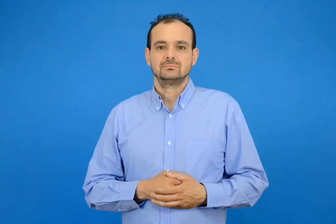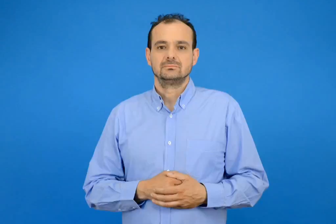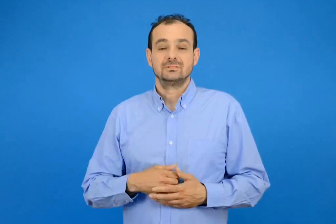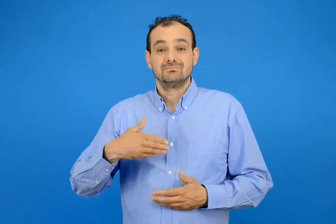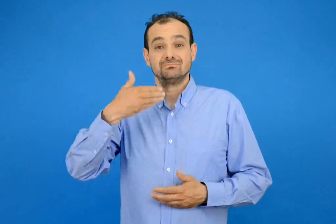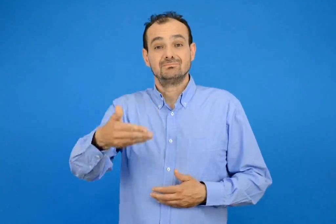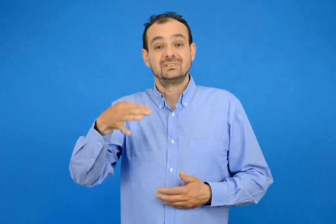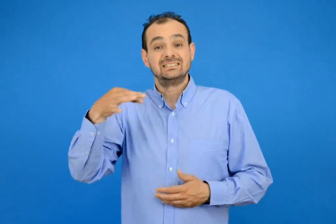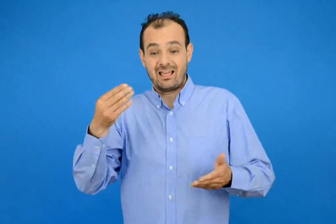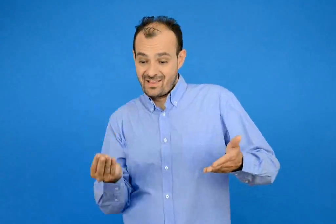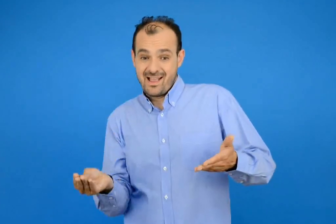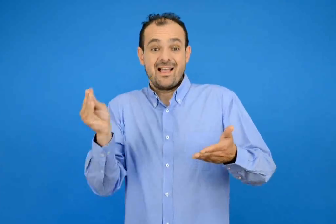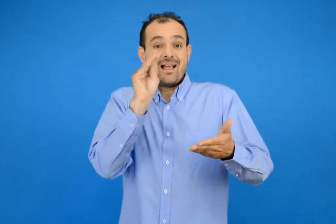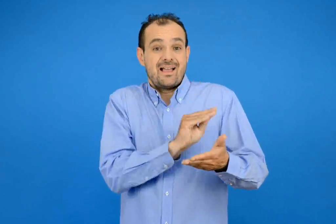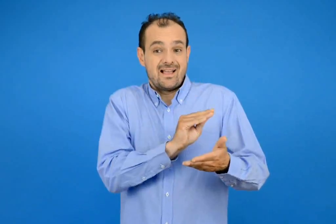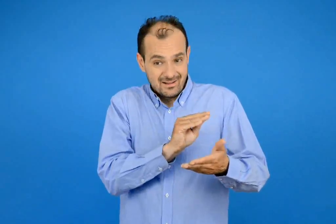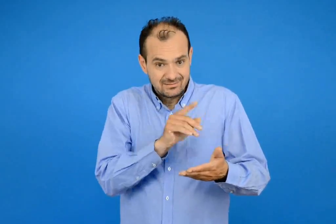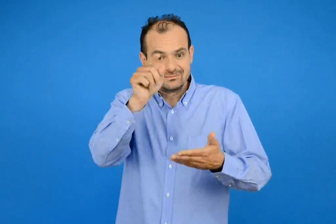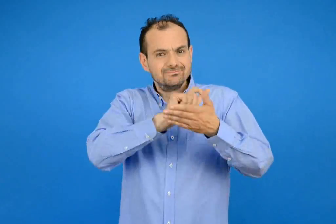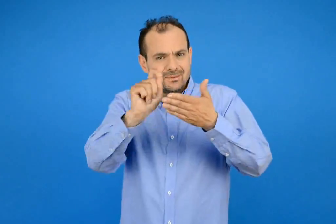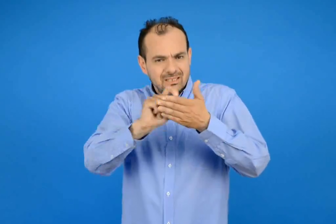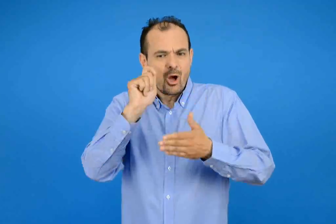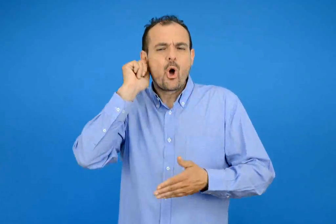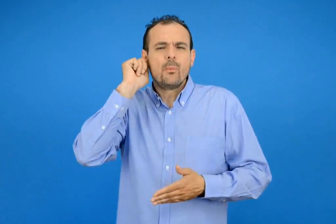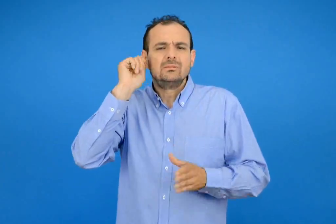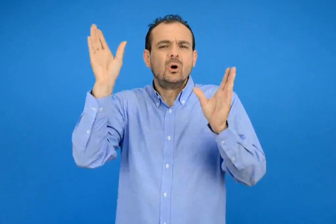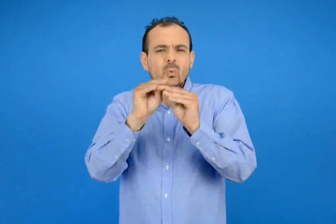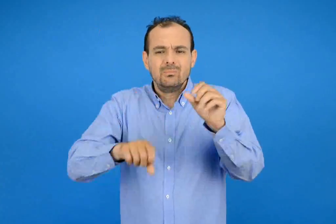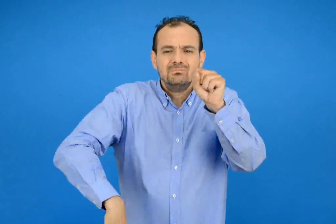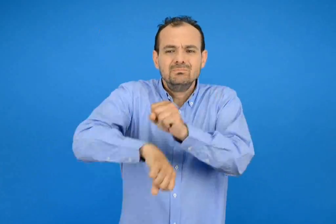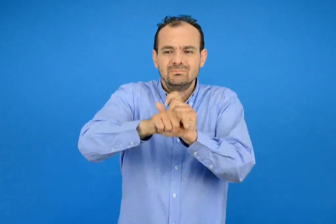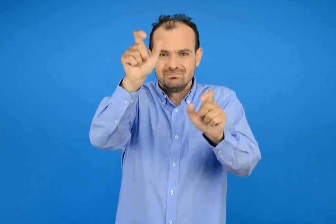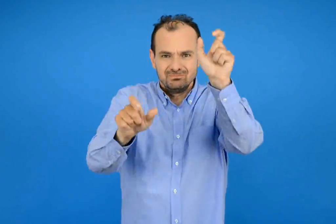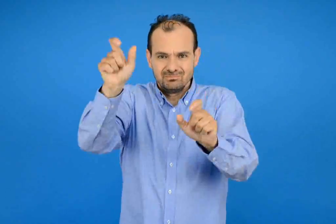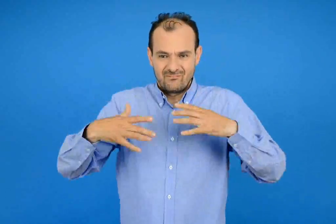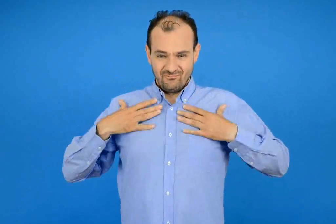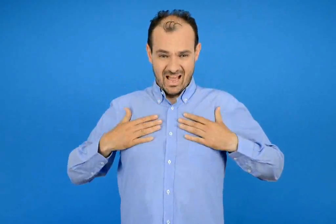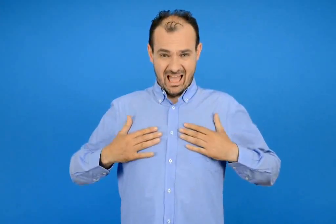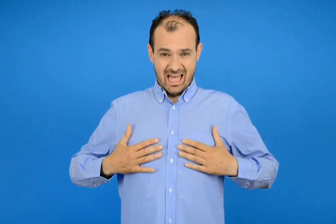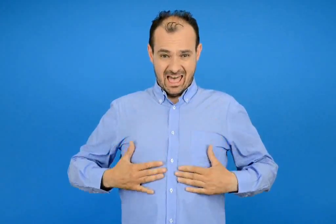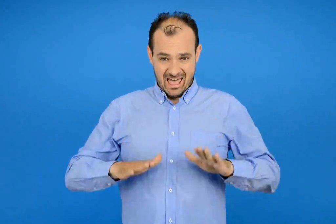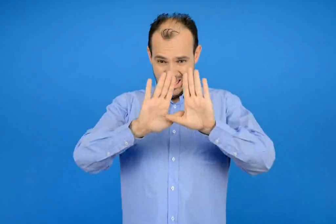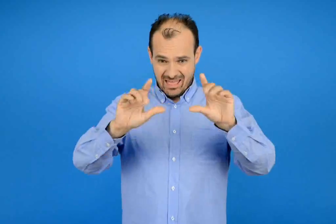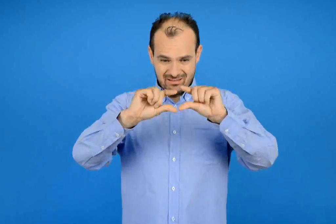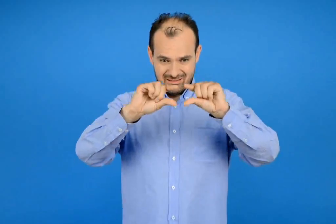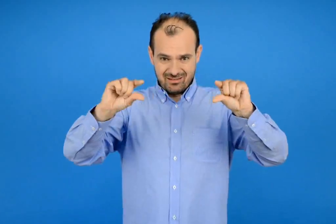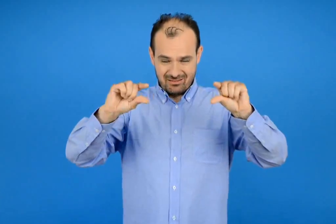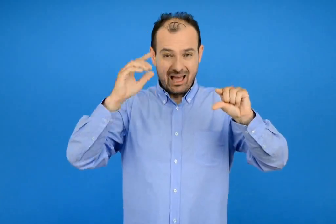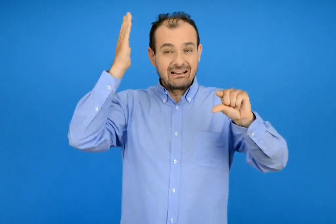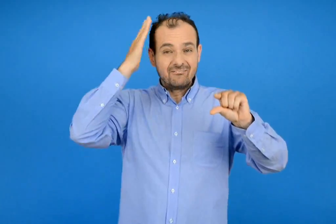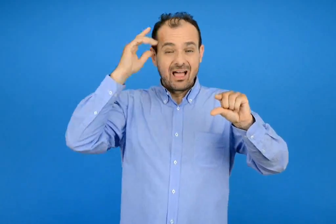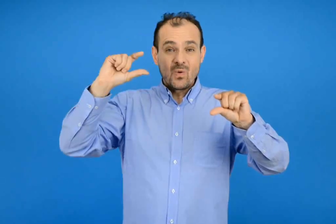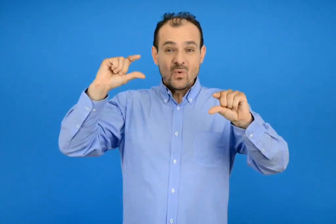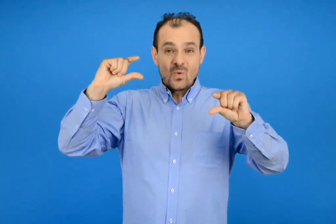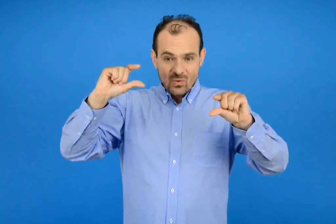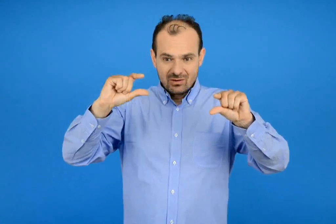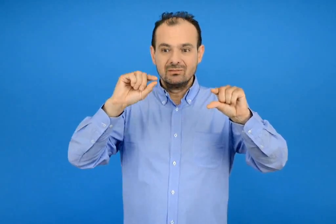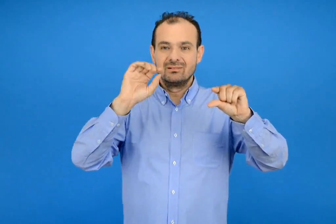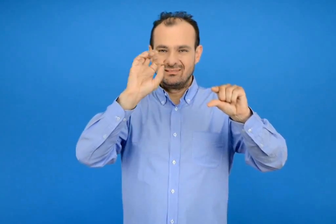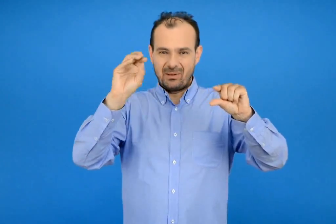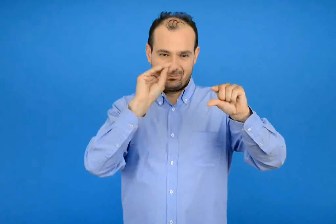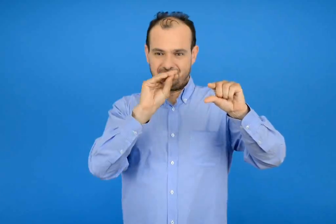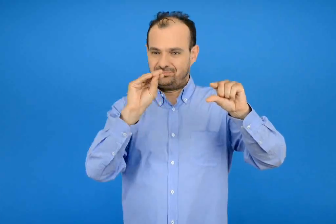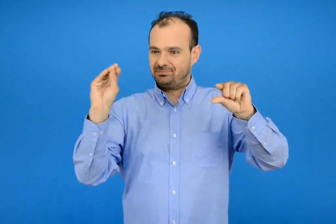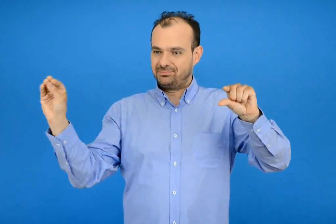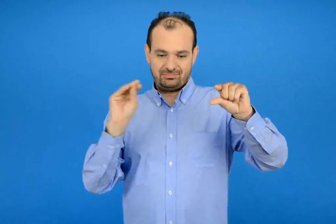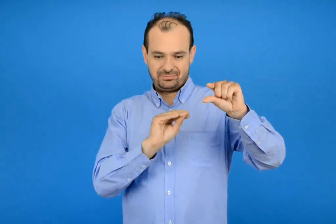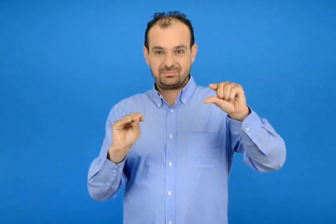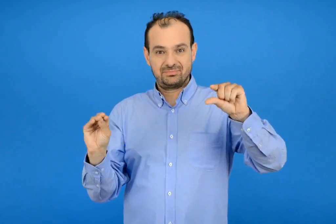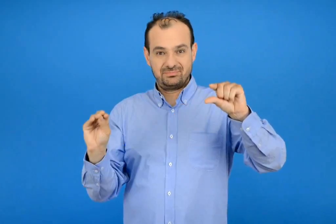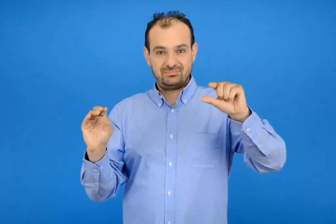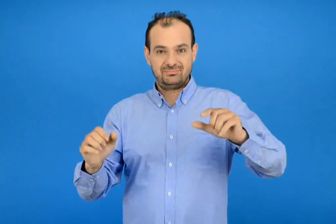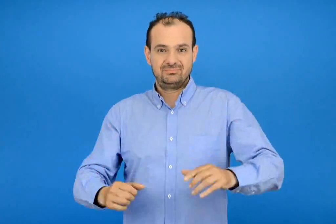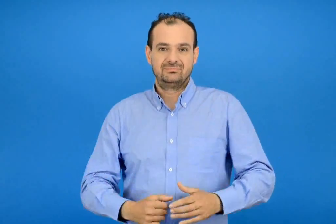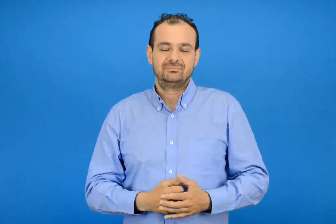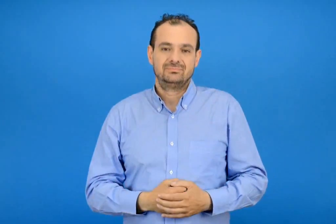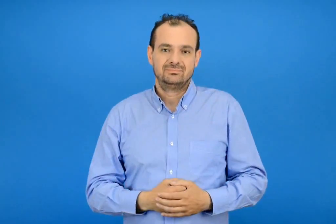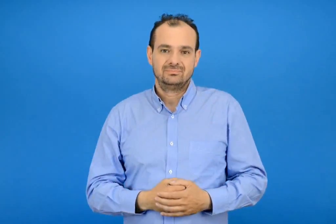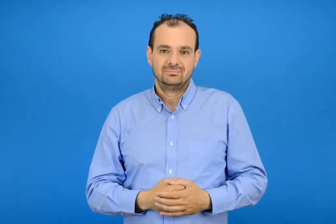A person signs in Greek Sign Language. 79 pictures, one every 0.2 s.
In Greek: γράψε στην επόμενη σελίδα τα ονόματα των παιχτών πάνω στις φανέλες με κεφάλαια γράμματα
